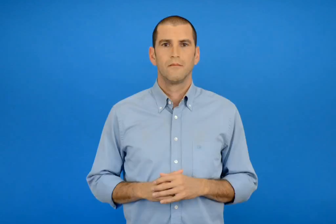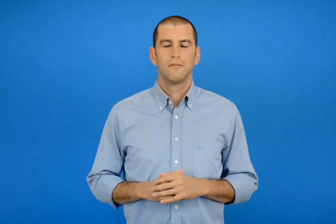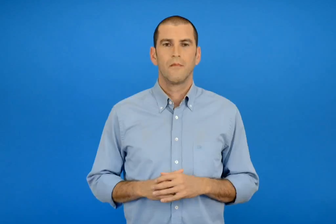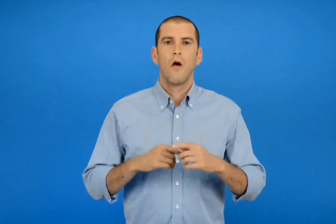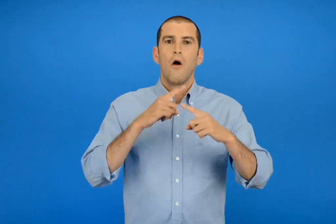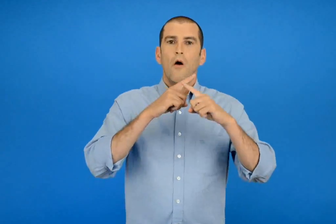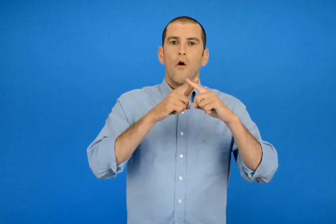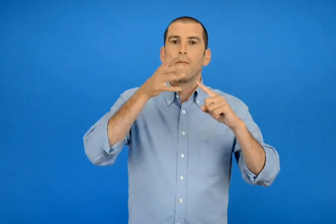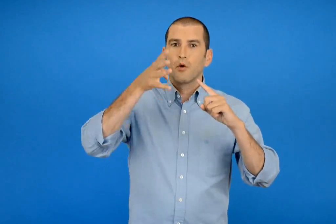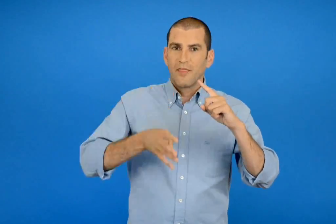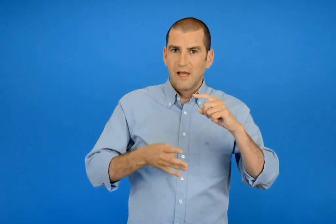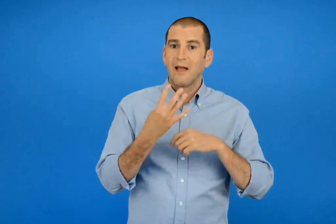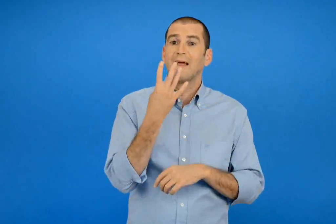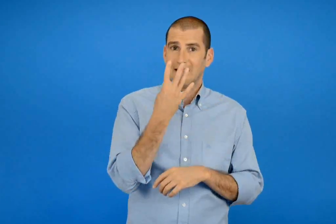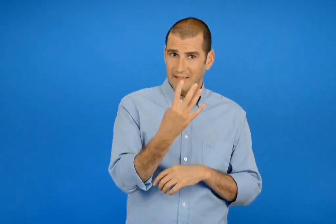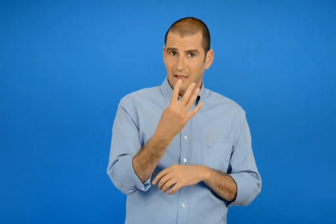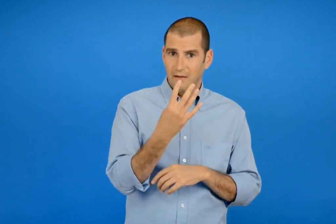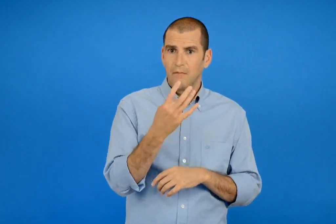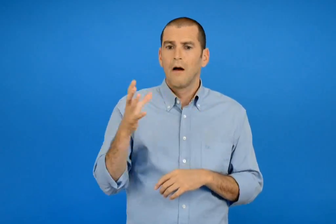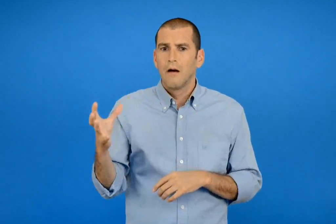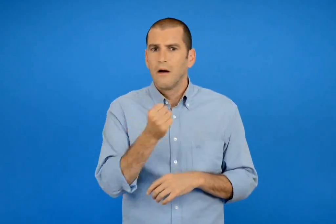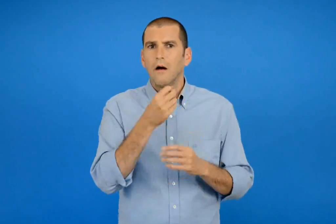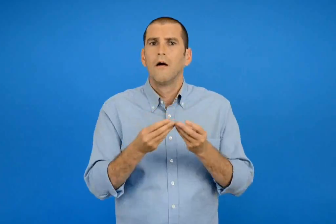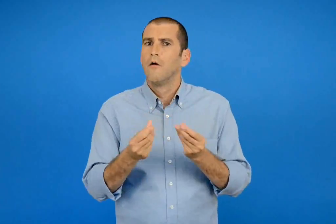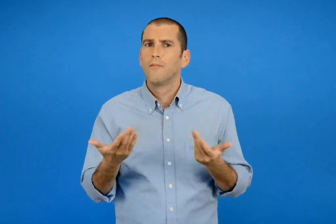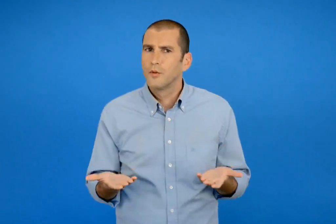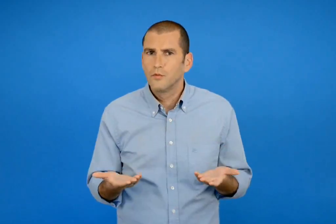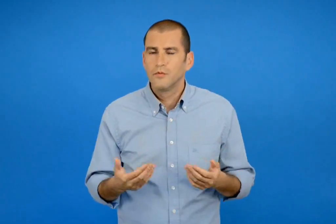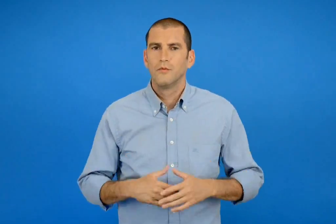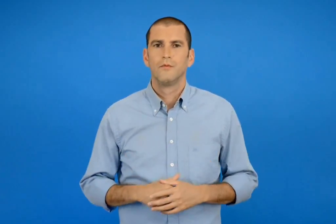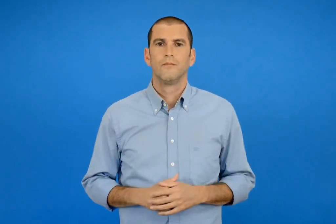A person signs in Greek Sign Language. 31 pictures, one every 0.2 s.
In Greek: πως μπορούμε να βρούμε την προπαίδεια του 4 ;
